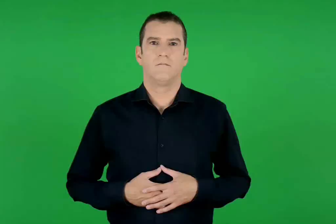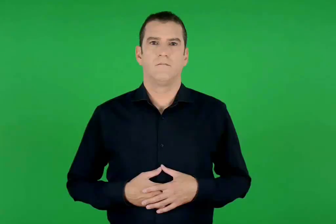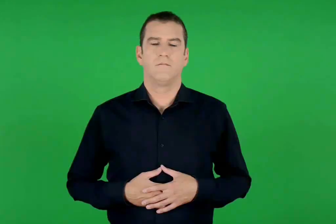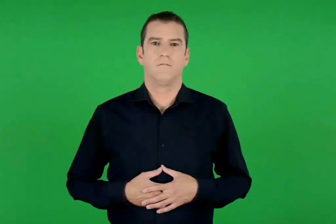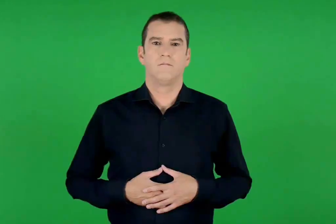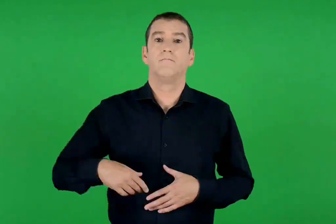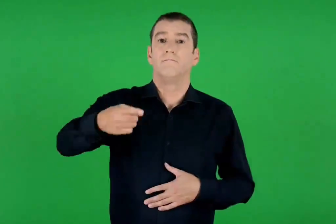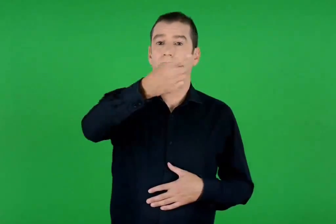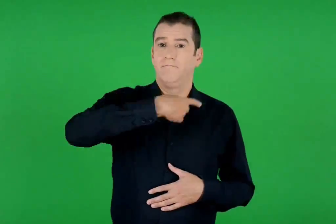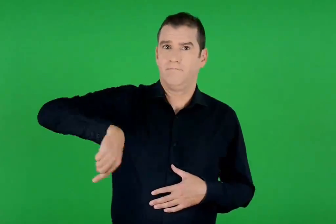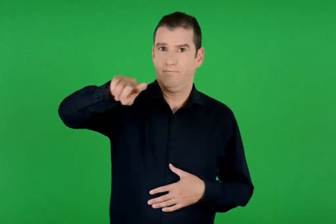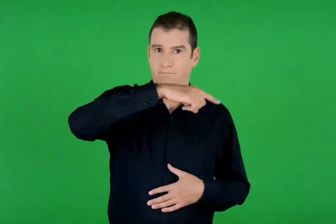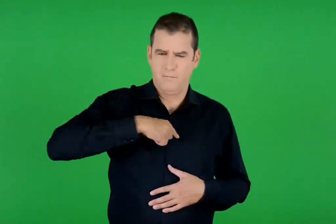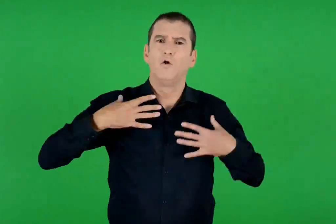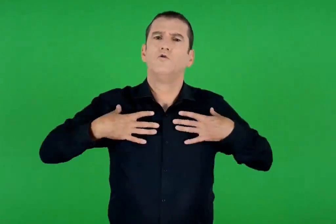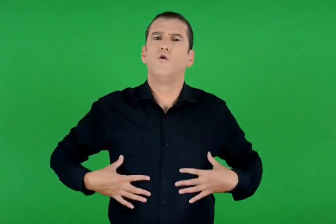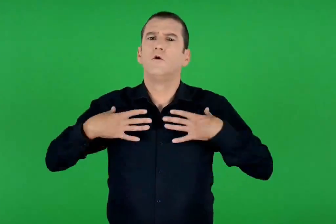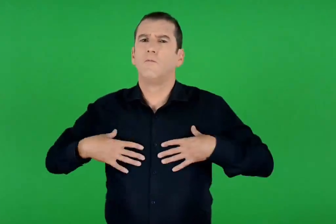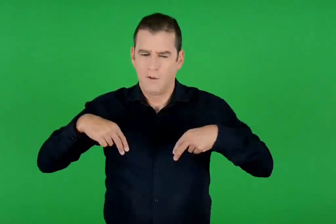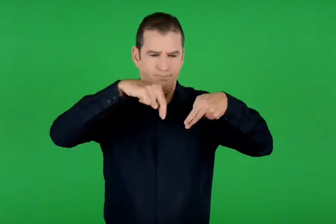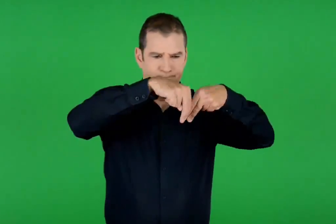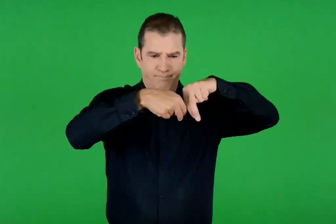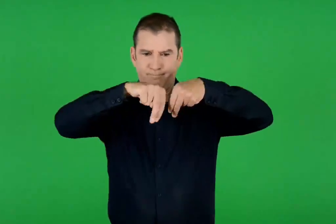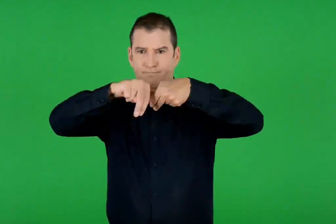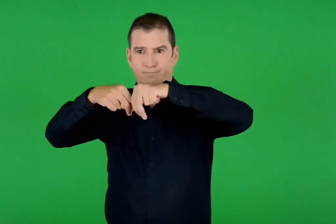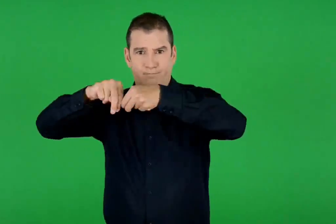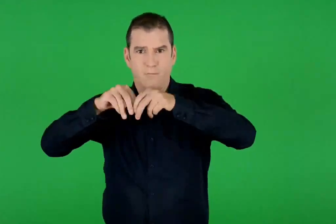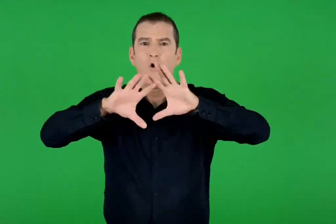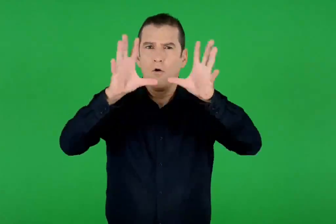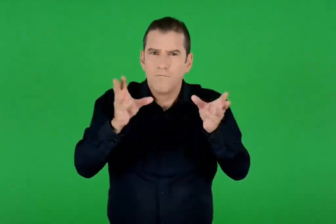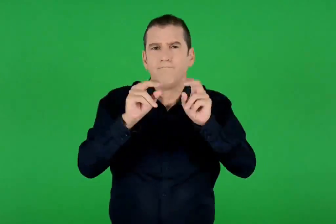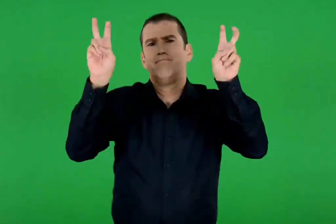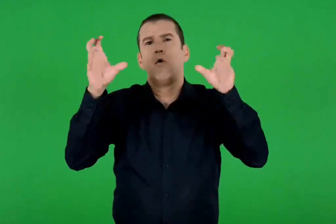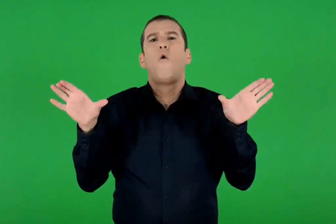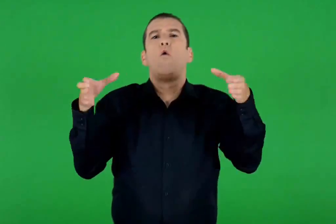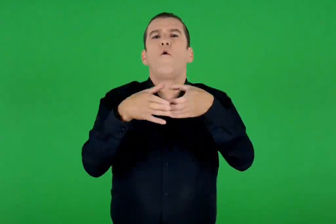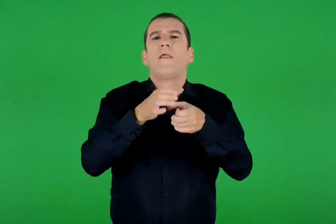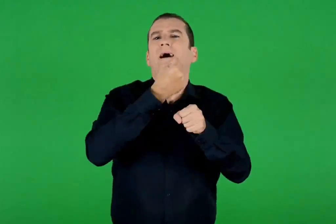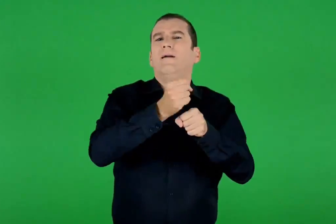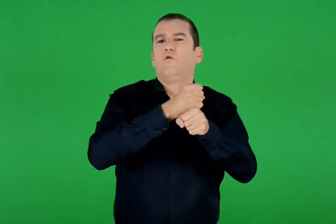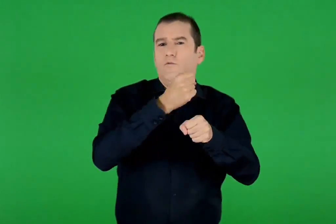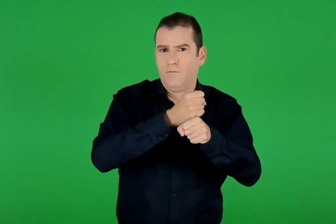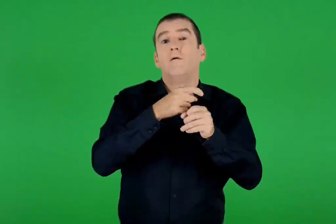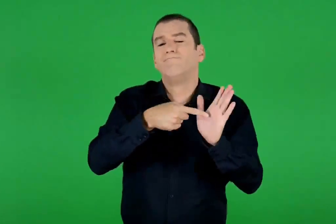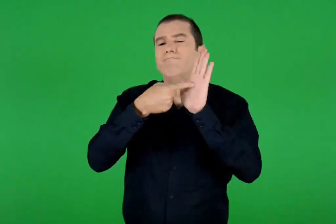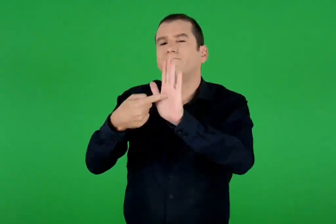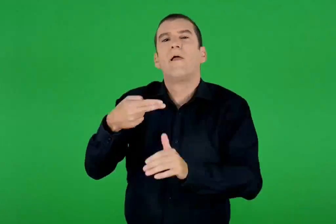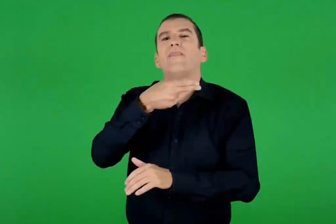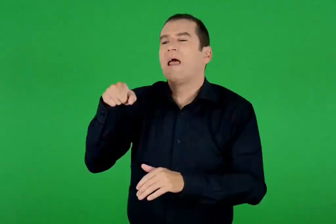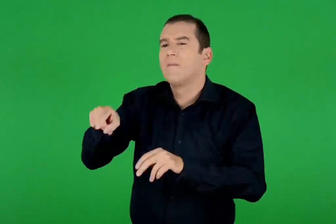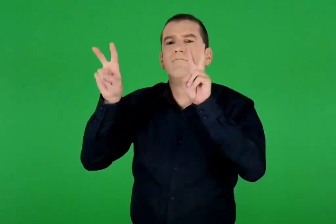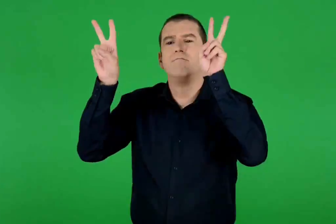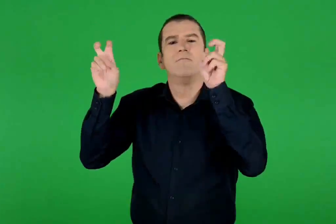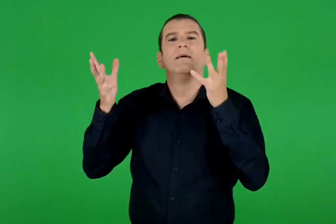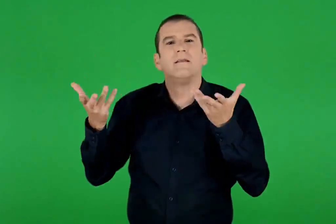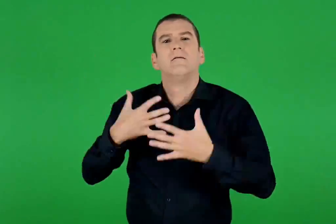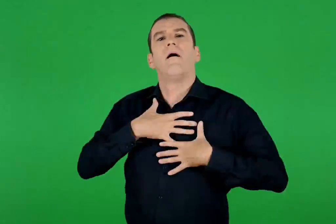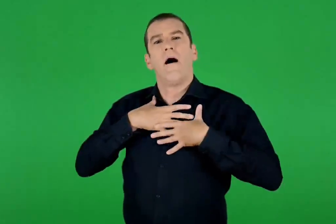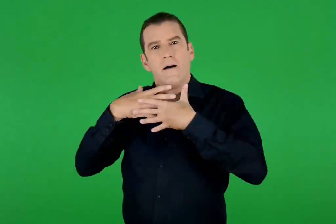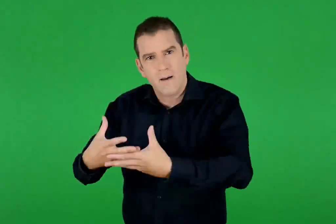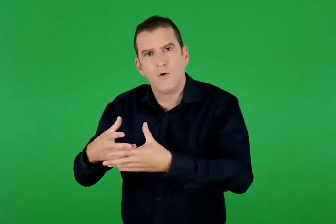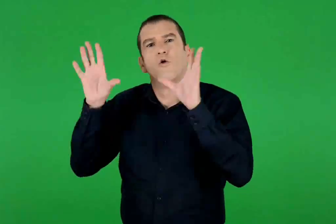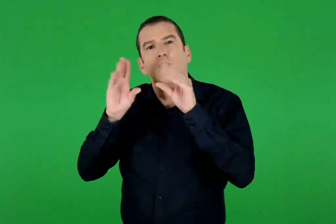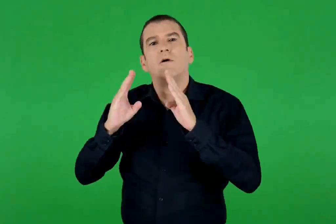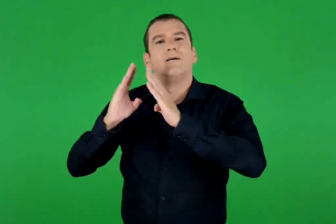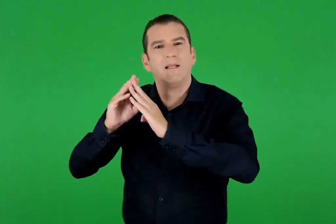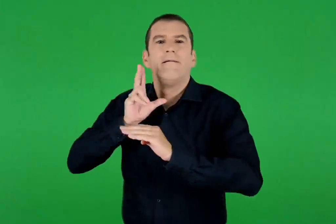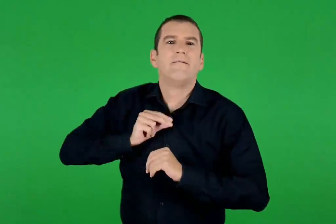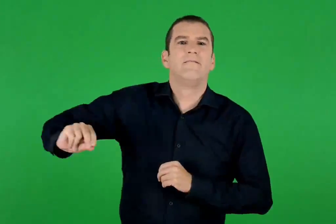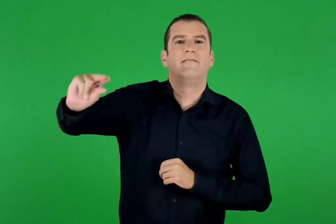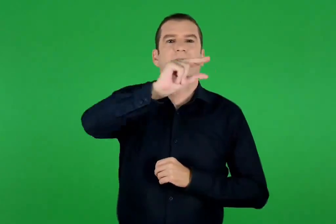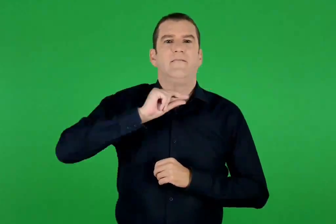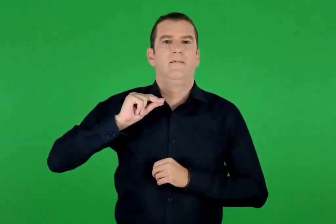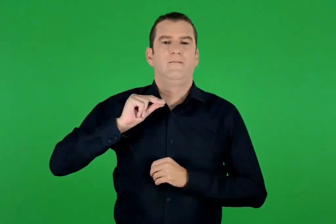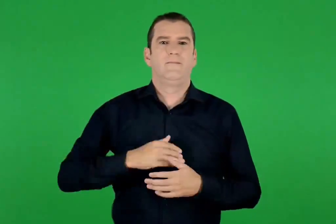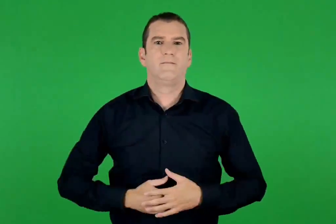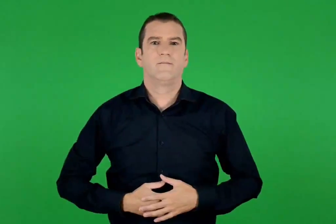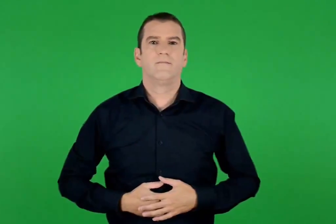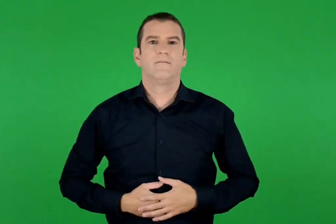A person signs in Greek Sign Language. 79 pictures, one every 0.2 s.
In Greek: φτιάχνουμε με τα σώματά μας ένα ομαδικό γλυπτό , το οποίο παρουσιάζει το θέμα αγάπη για το κοινό μας σπίτι
